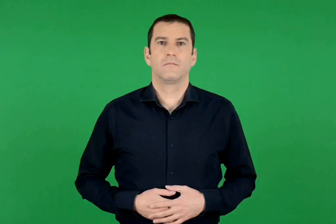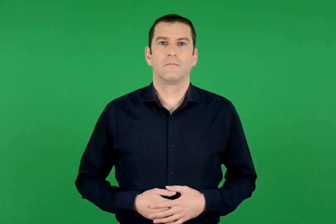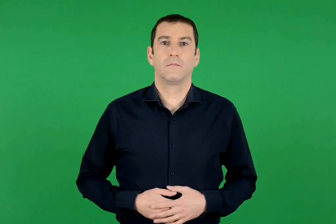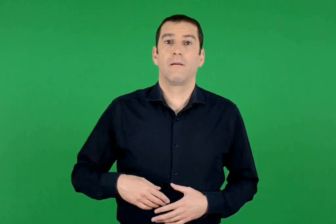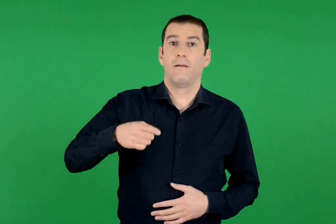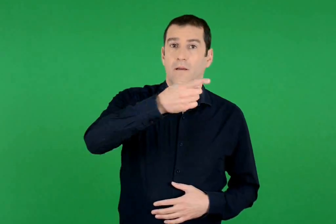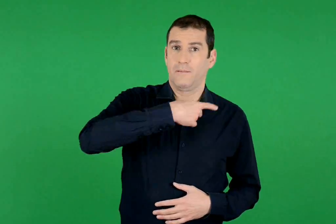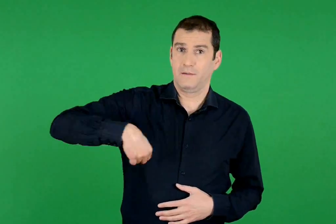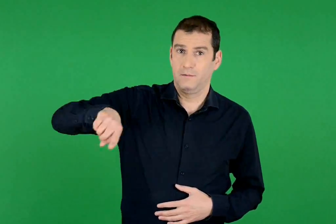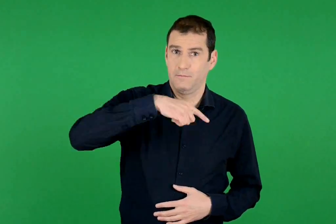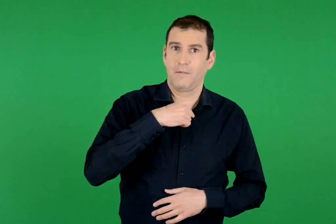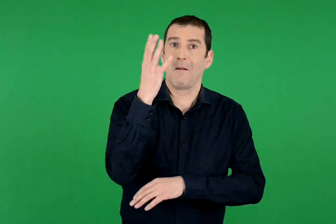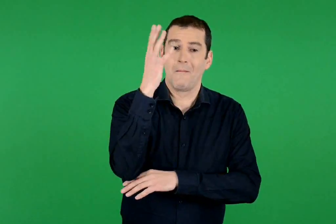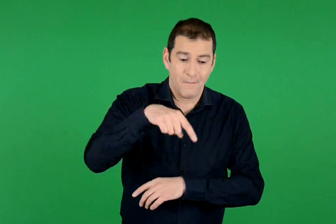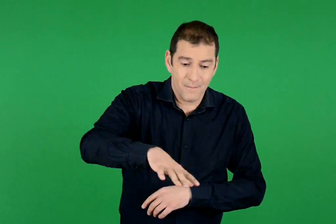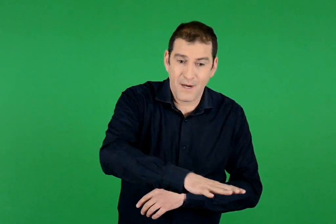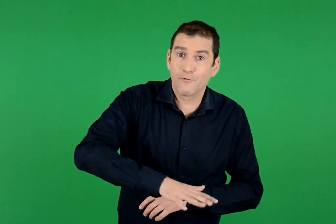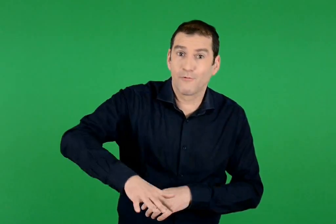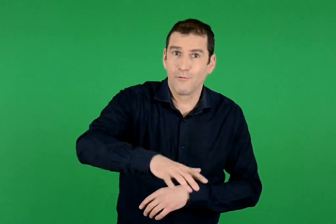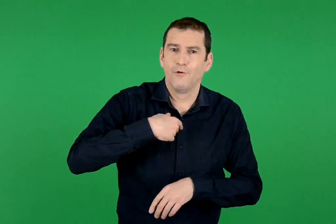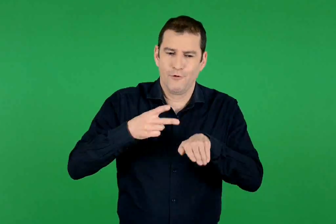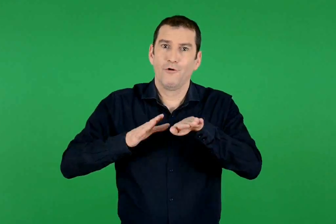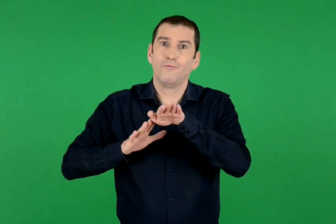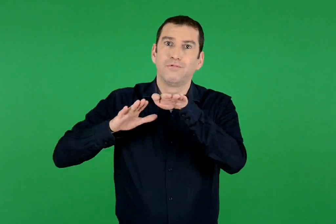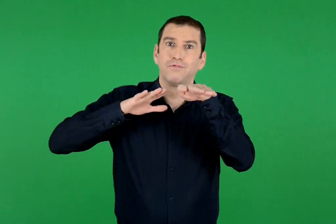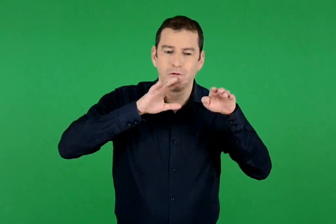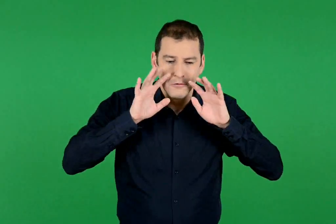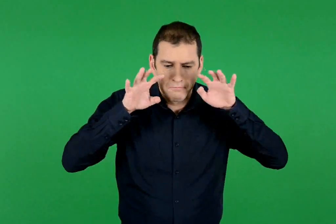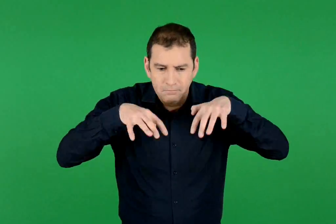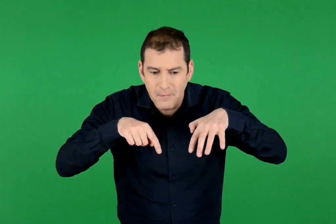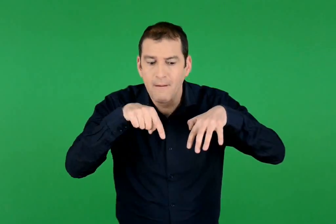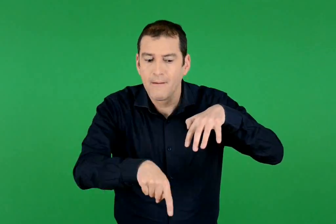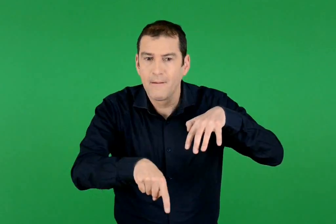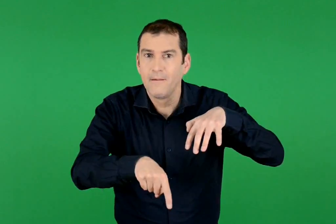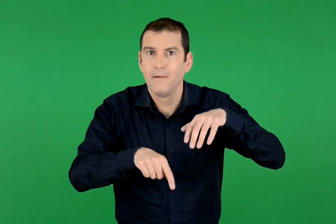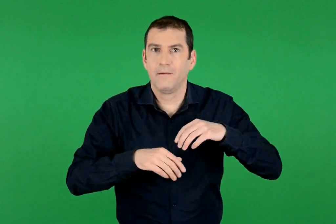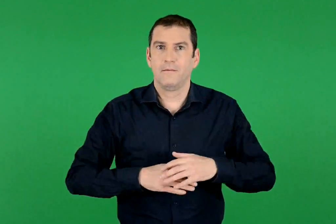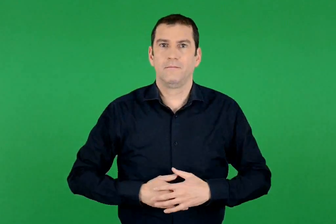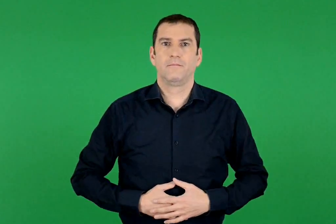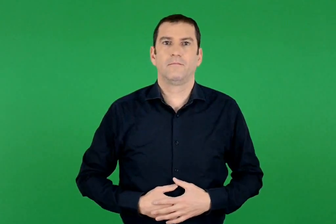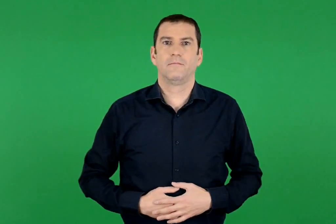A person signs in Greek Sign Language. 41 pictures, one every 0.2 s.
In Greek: εμείς , που πετάμε ψηλά πάνω από το πάρκο , τον βλέπουμε
